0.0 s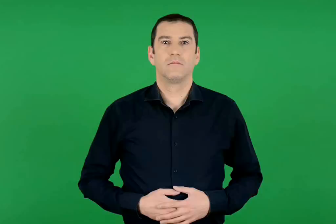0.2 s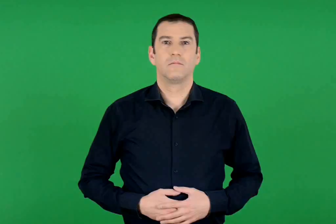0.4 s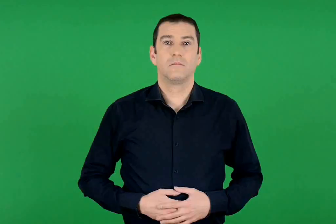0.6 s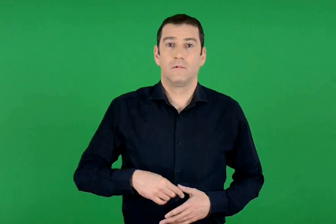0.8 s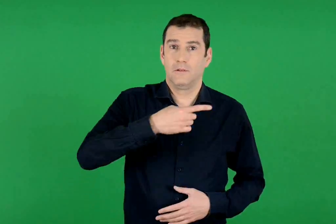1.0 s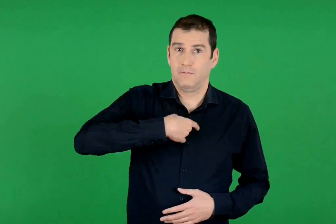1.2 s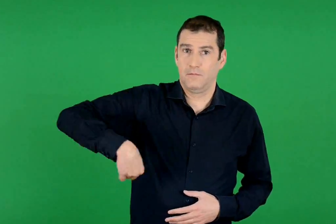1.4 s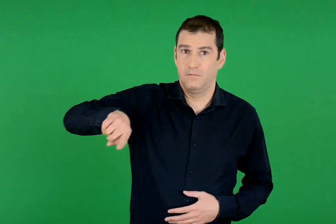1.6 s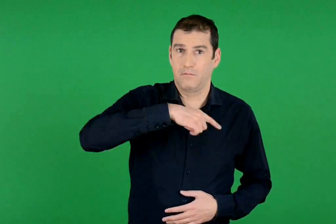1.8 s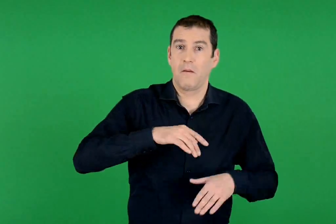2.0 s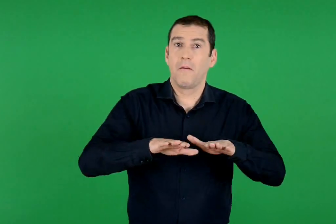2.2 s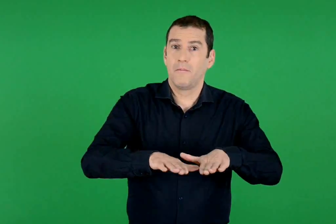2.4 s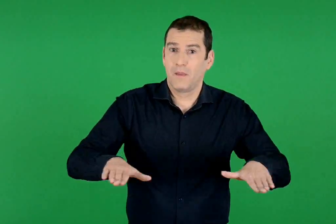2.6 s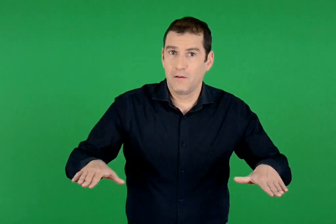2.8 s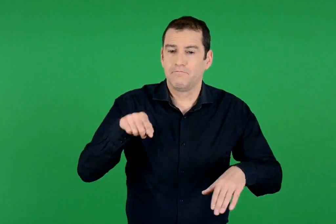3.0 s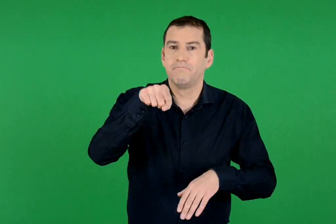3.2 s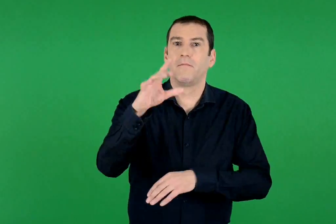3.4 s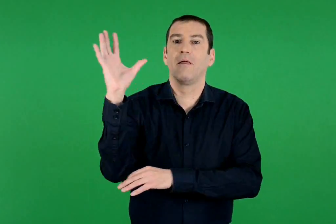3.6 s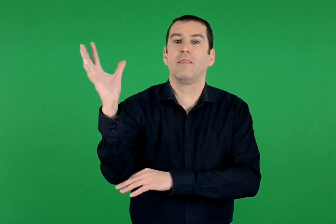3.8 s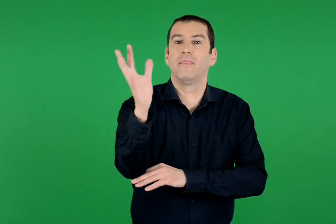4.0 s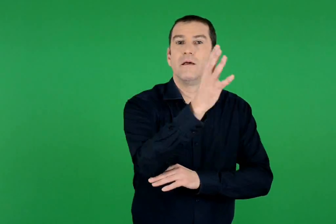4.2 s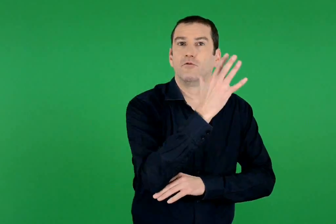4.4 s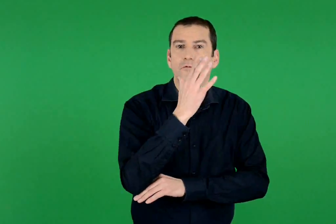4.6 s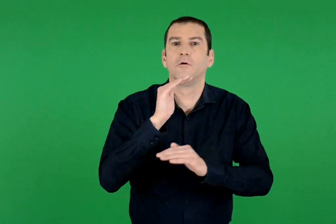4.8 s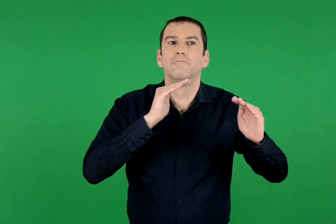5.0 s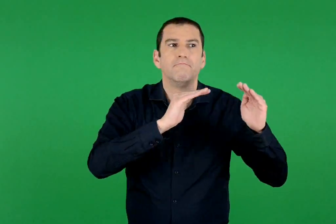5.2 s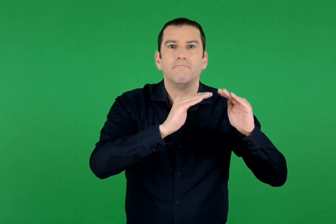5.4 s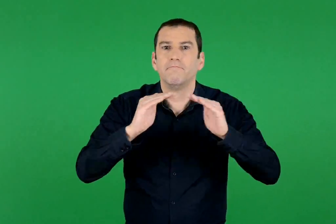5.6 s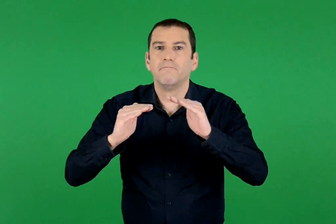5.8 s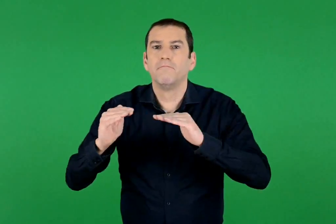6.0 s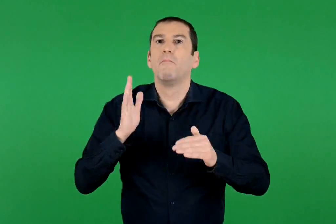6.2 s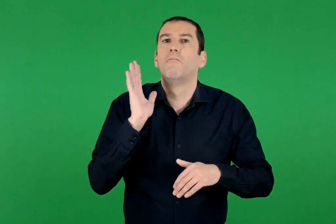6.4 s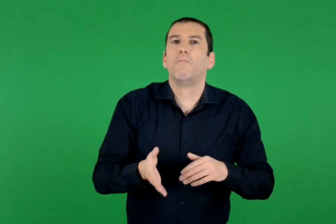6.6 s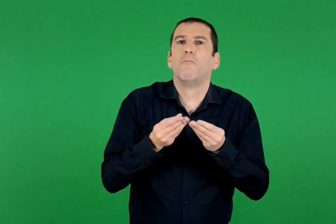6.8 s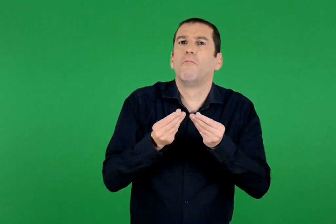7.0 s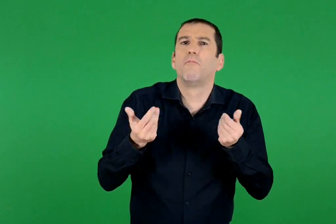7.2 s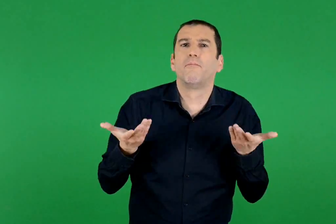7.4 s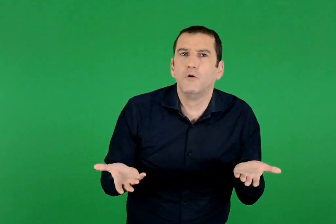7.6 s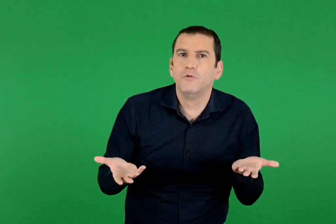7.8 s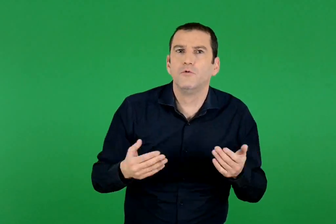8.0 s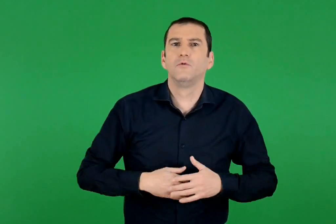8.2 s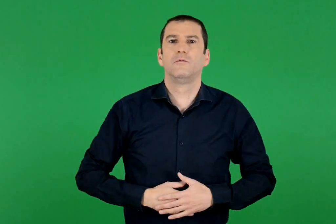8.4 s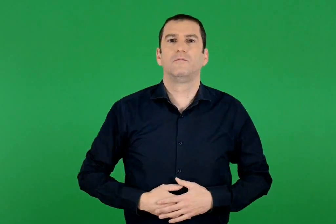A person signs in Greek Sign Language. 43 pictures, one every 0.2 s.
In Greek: πώς μπορούμε , εμείς τα παιδιά , να προστατέψουμε το δάσος ;
